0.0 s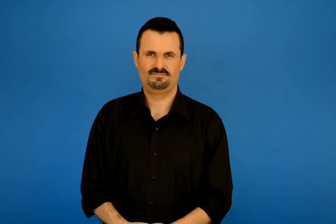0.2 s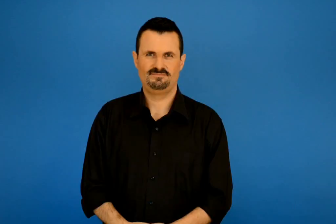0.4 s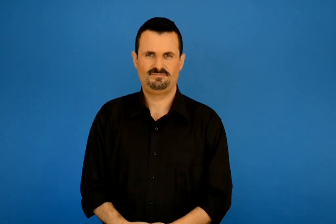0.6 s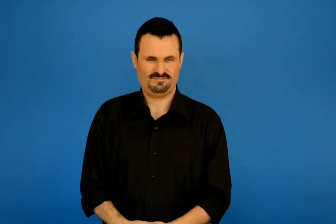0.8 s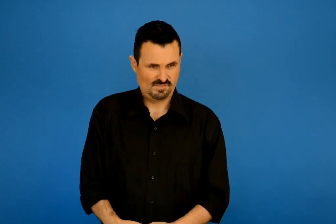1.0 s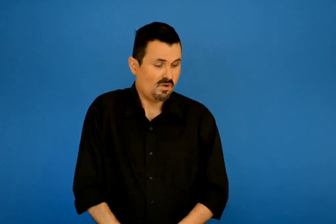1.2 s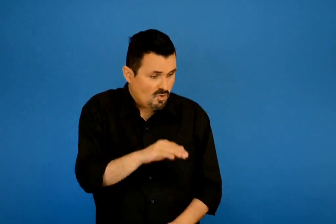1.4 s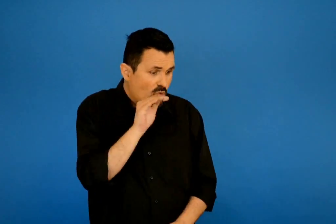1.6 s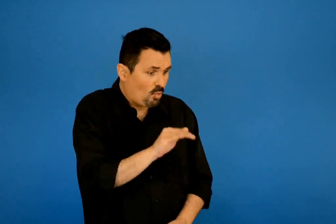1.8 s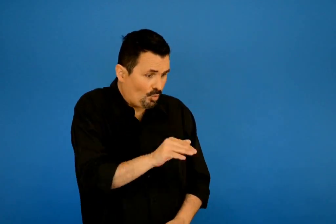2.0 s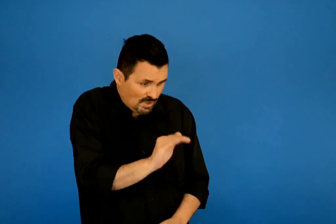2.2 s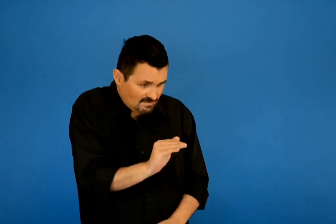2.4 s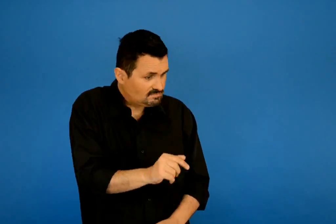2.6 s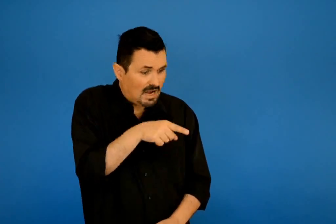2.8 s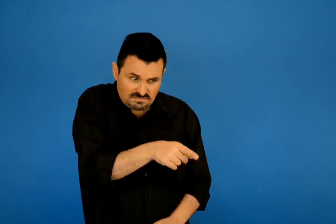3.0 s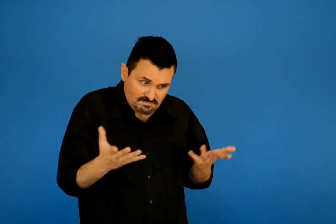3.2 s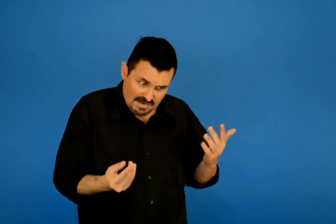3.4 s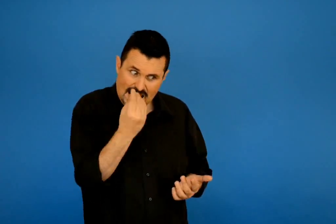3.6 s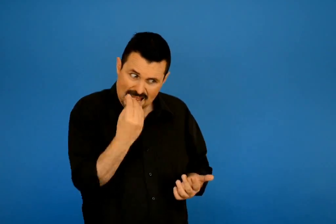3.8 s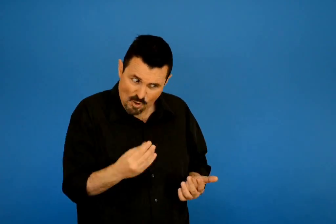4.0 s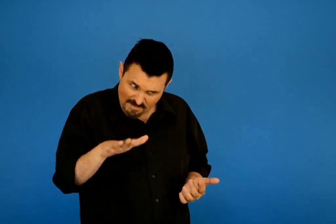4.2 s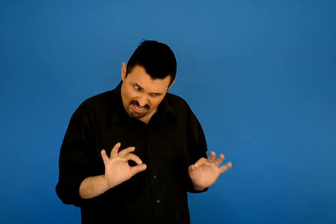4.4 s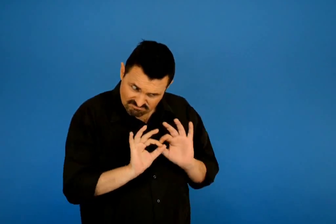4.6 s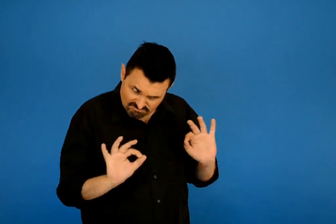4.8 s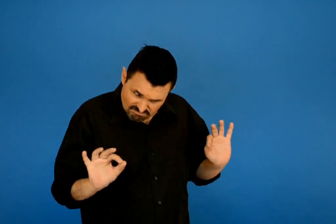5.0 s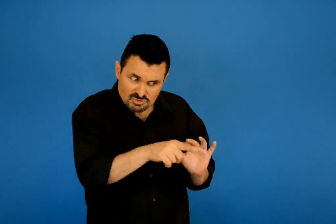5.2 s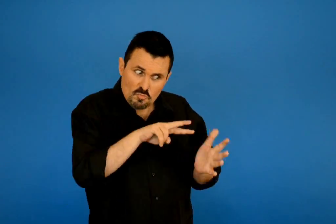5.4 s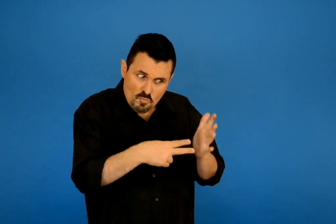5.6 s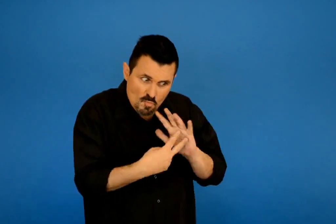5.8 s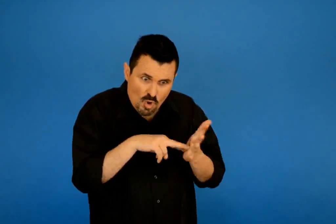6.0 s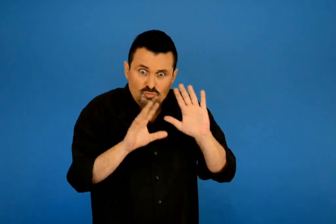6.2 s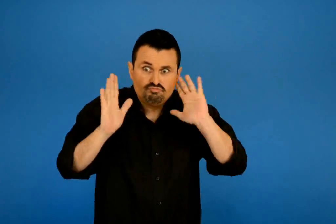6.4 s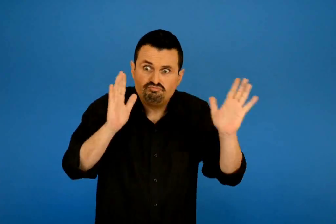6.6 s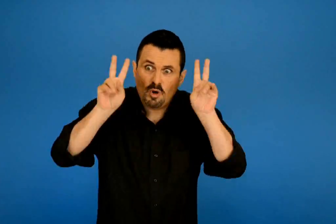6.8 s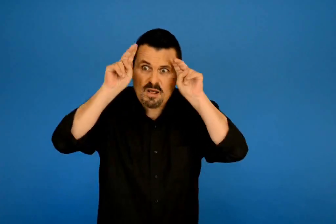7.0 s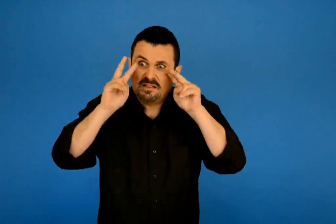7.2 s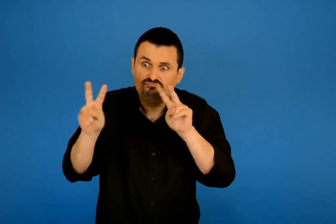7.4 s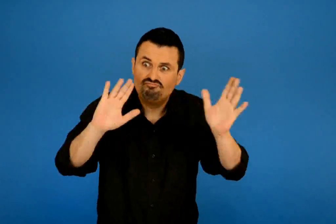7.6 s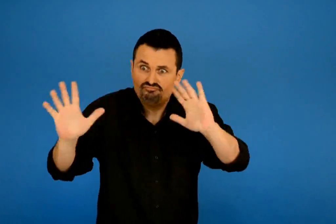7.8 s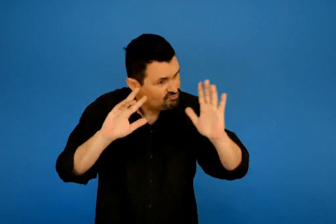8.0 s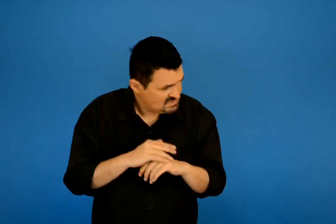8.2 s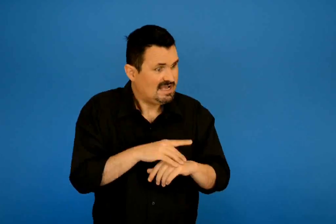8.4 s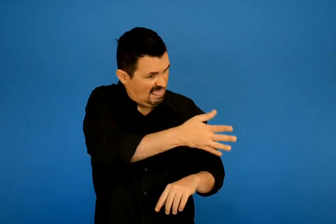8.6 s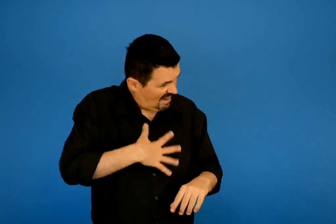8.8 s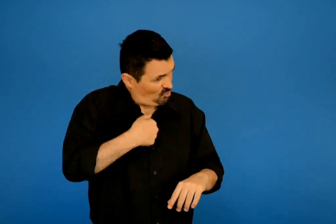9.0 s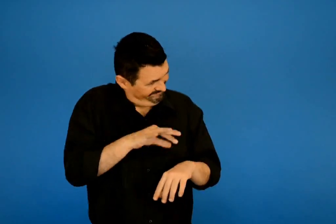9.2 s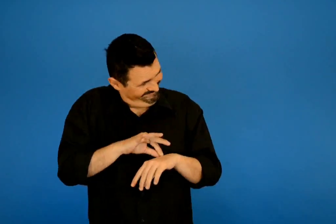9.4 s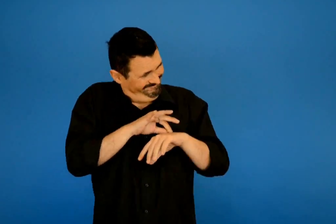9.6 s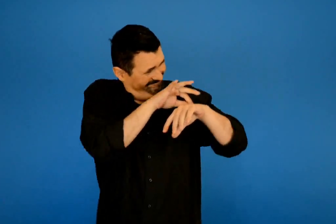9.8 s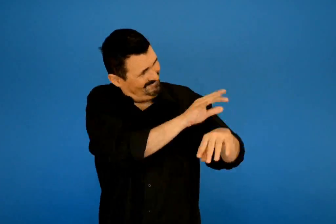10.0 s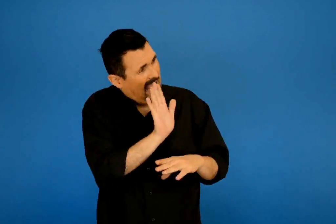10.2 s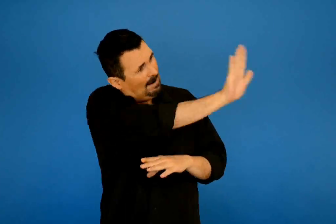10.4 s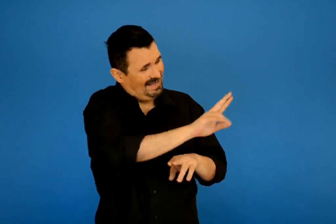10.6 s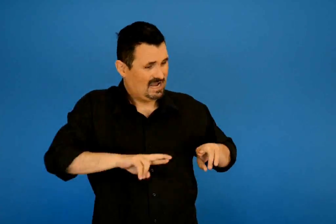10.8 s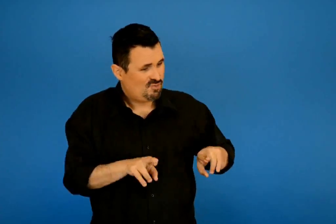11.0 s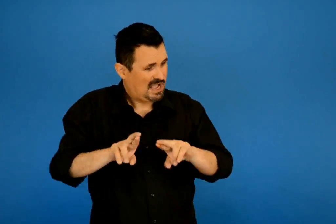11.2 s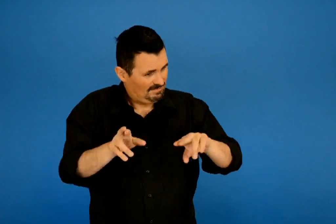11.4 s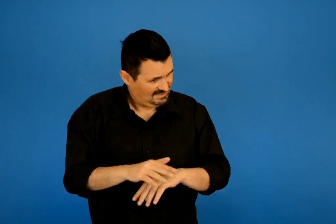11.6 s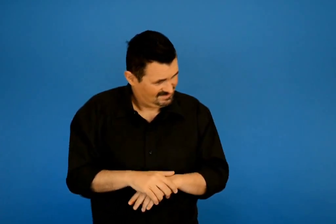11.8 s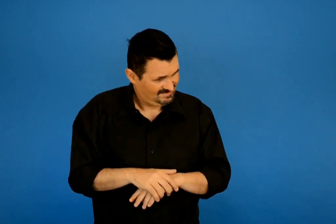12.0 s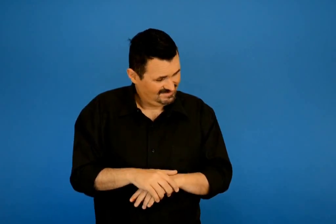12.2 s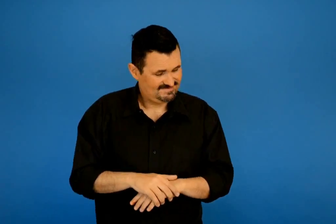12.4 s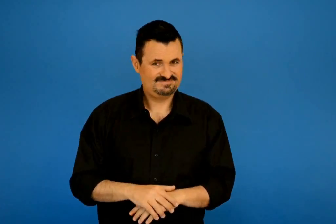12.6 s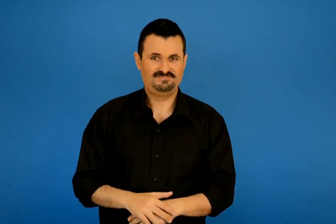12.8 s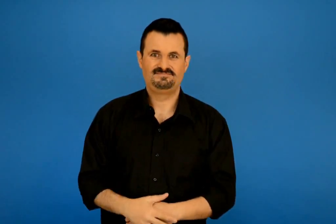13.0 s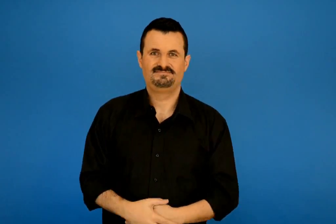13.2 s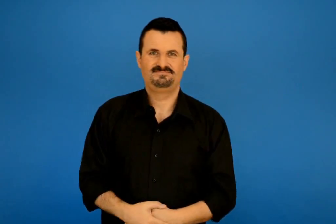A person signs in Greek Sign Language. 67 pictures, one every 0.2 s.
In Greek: ρώτησε το βοσκό αν ήταν καλό παιδί αν πρόσεχε τα πρόβατα του και τέλος αν ήθελε να τον περάσει από το ποτάμι
